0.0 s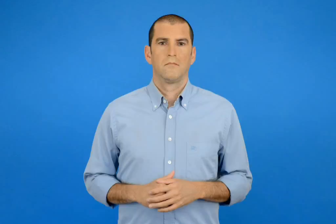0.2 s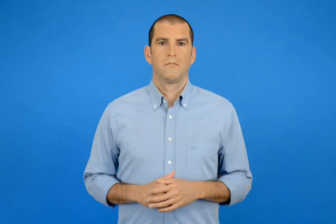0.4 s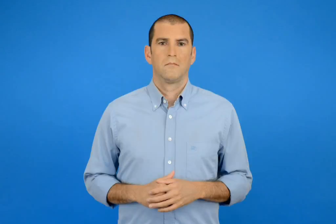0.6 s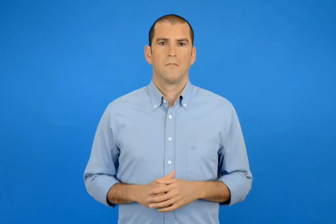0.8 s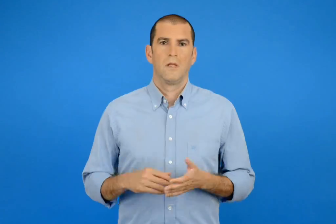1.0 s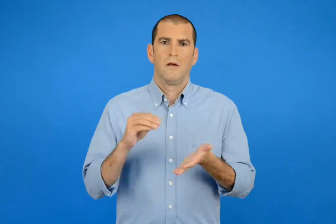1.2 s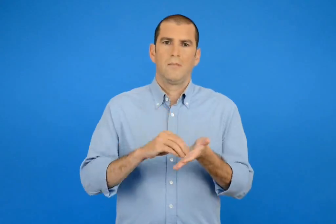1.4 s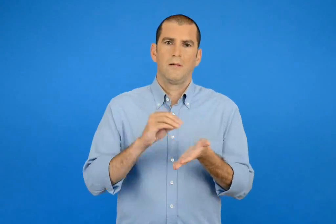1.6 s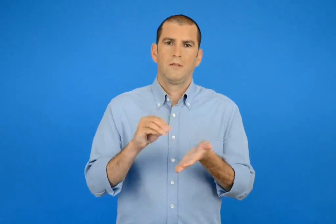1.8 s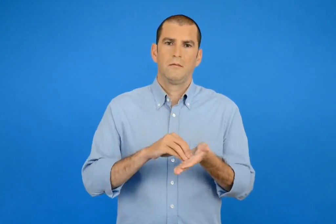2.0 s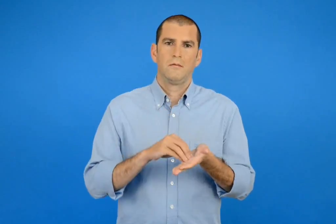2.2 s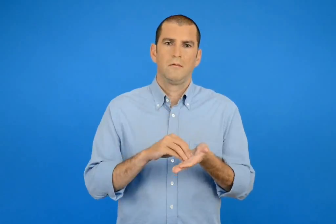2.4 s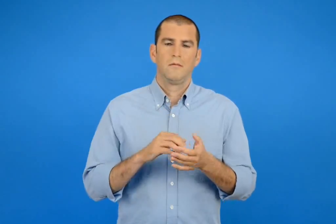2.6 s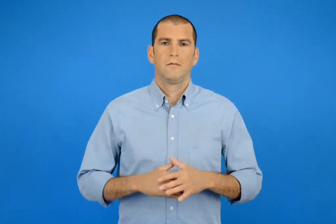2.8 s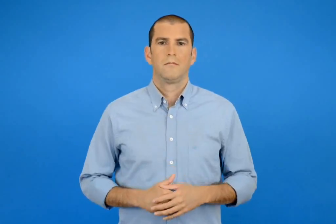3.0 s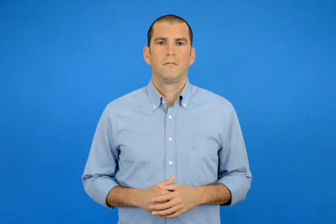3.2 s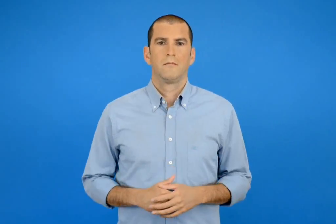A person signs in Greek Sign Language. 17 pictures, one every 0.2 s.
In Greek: επαναληπτικό
